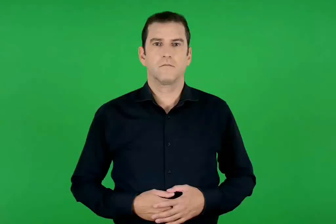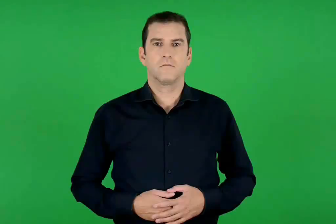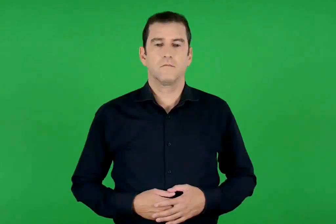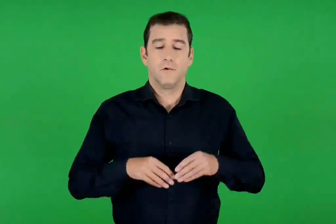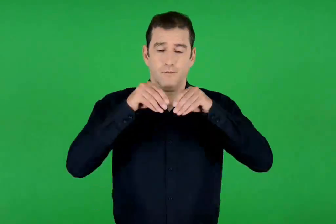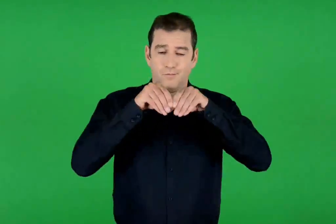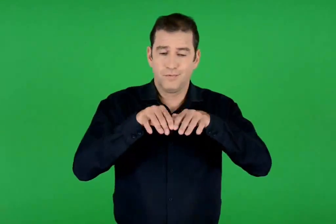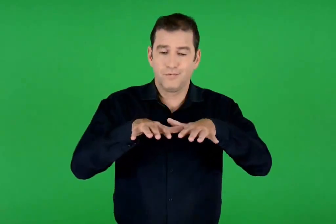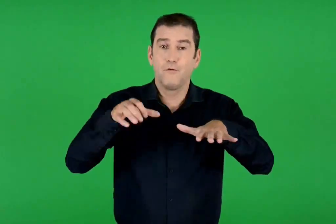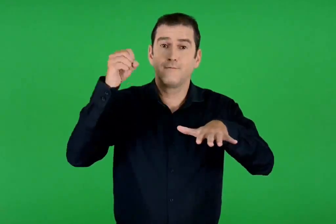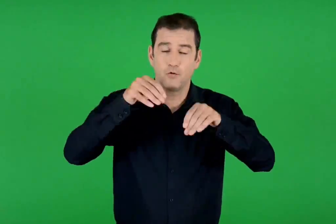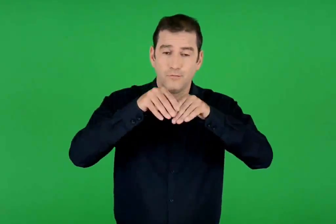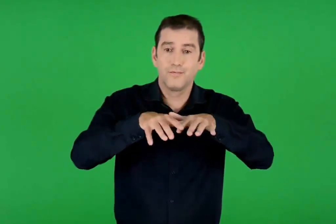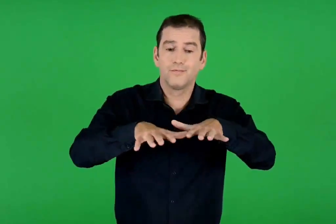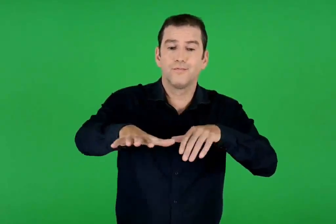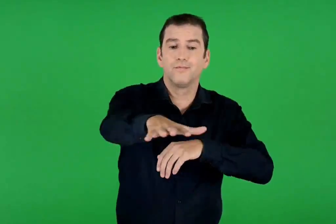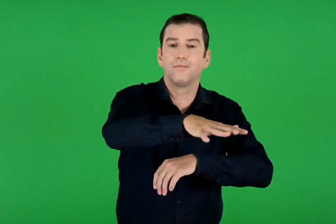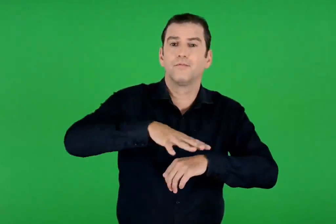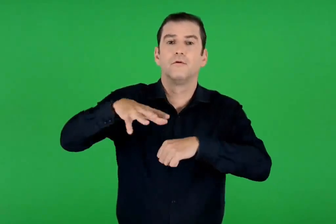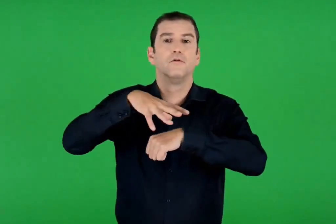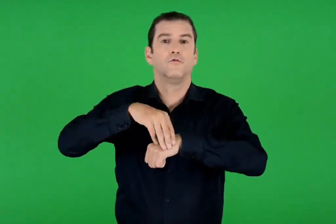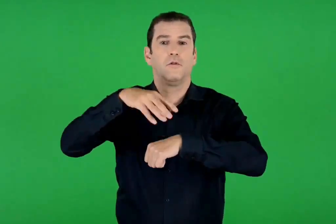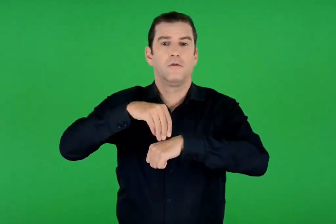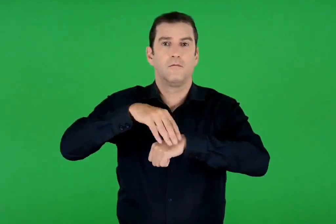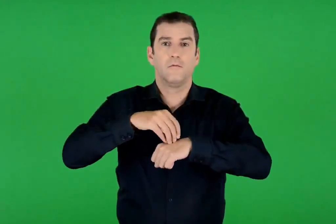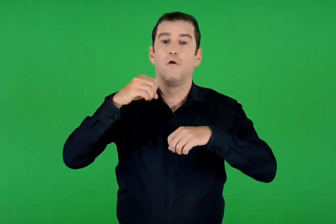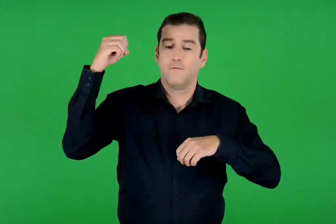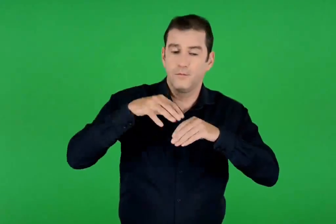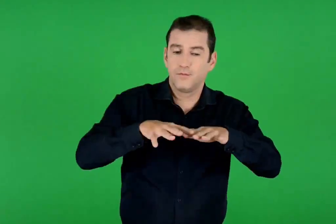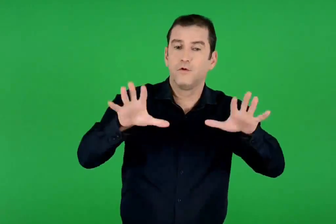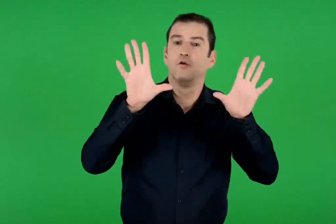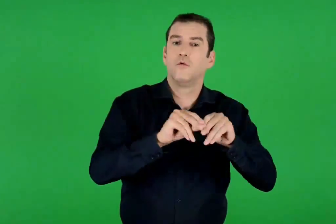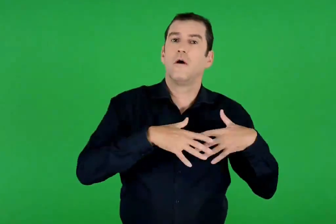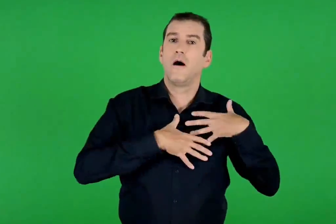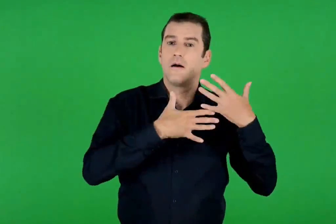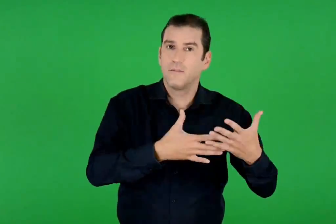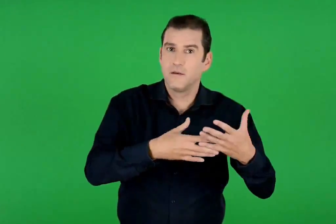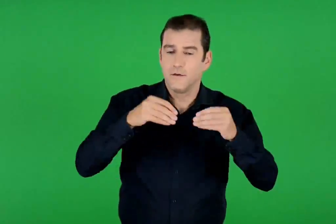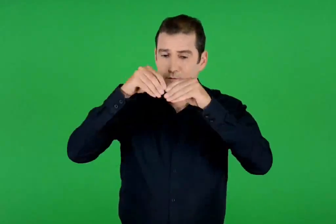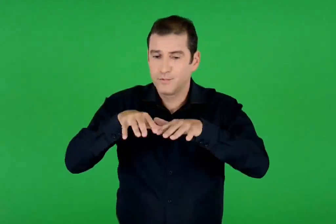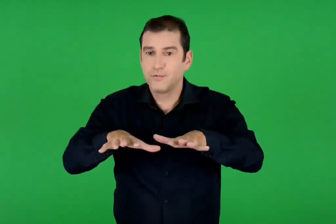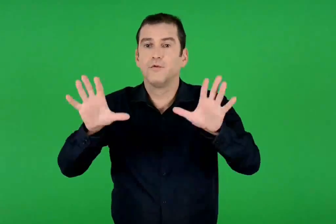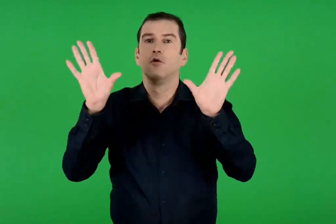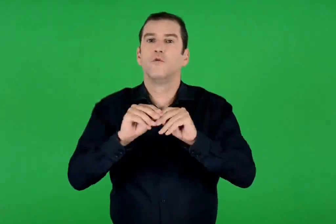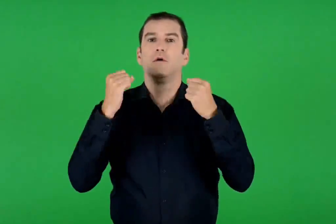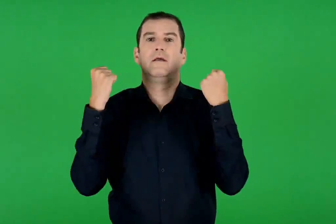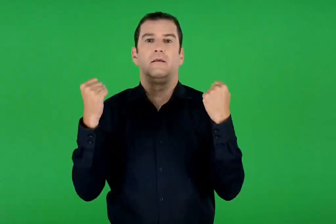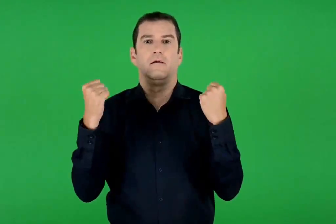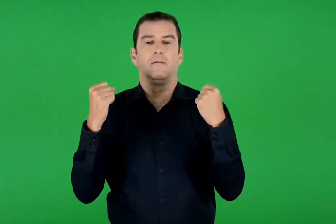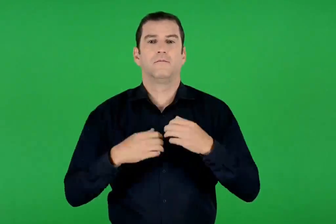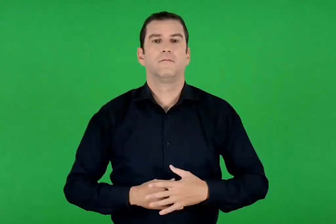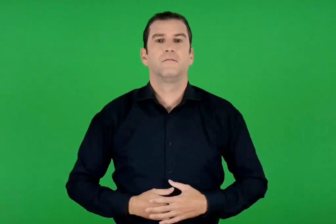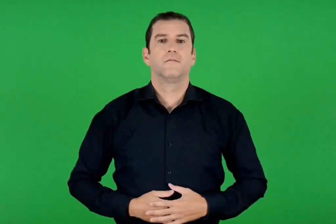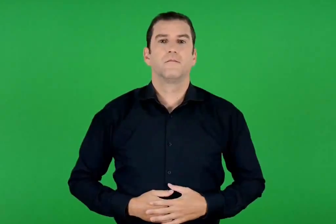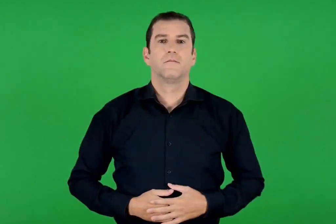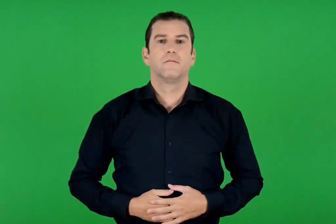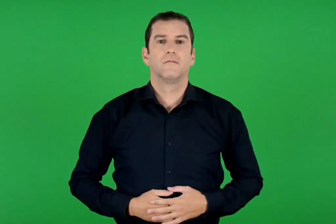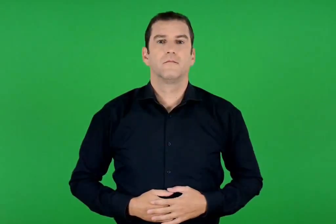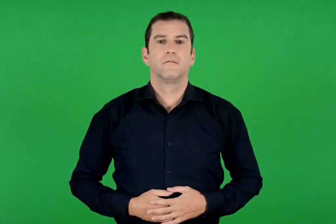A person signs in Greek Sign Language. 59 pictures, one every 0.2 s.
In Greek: πλημμύρισε από φως η σουηδία φως για αγάπη φως για υγεία
